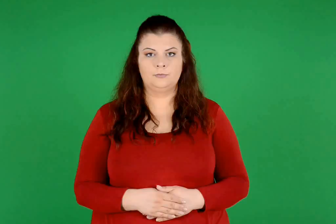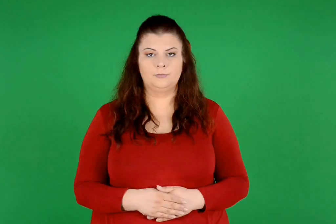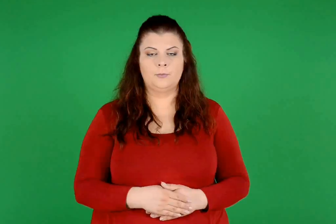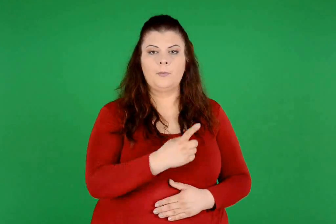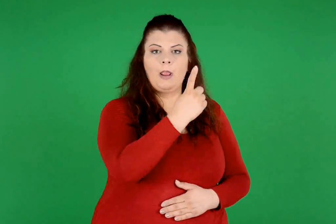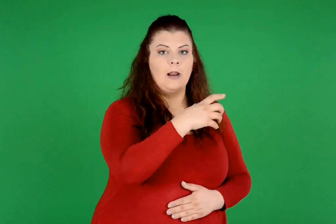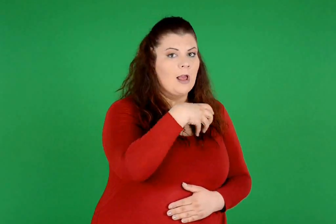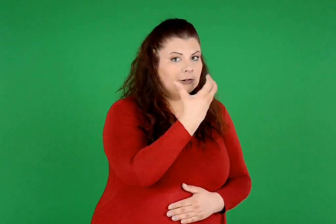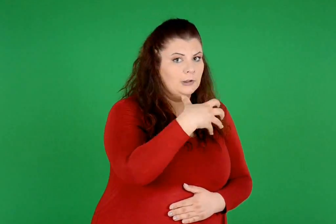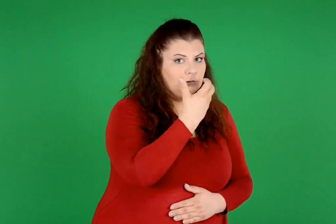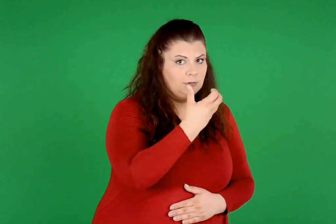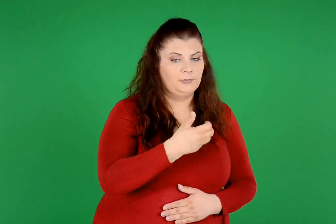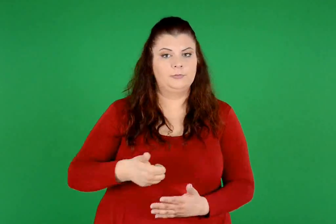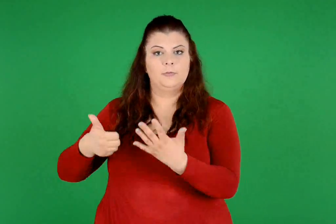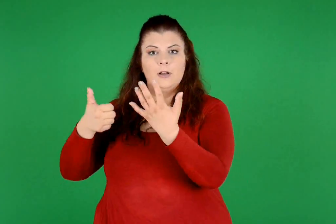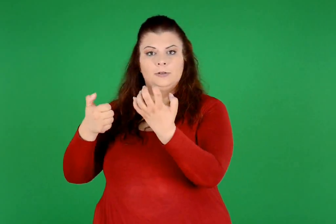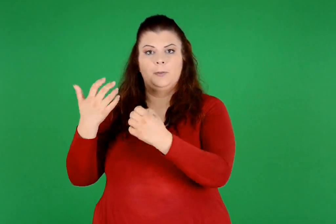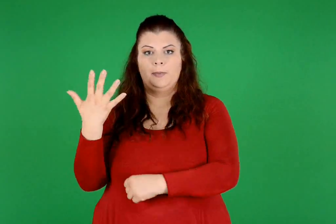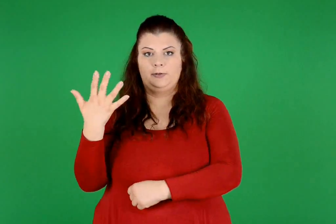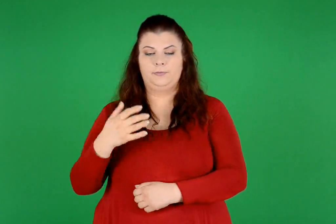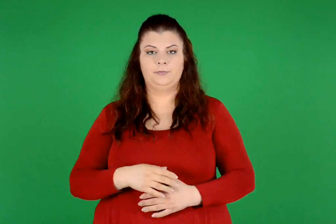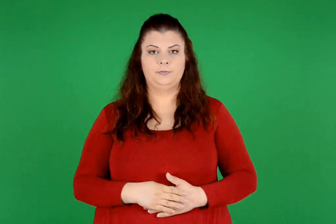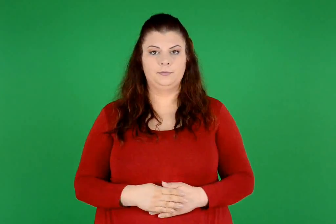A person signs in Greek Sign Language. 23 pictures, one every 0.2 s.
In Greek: 1 μήλο 65 θερμίδες
